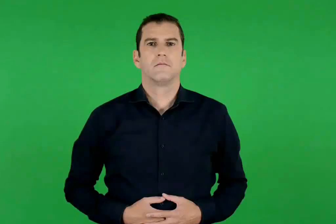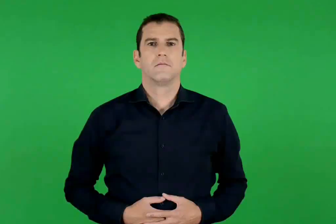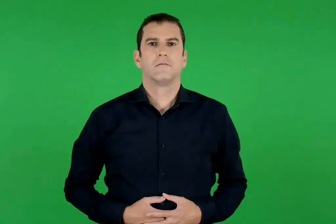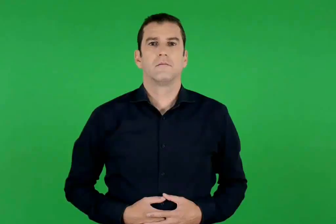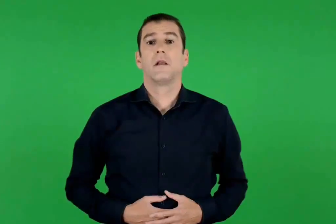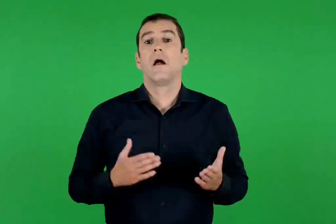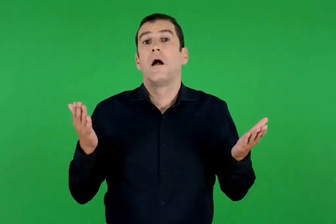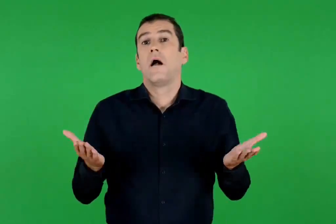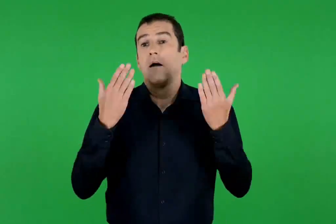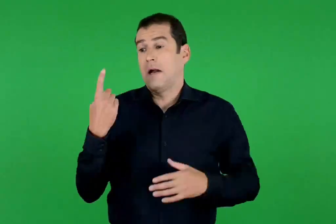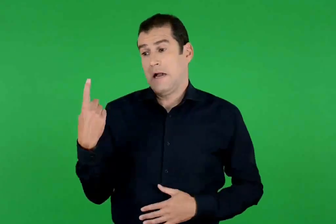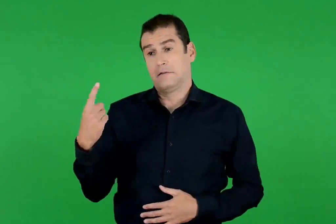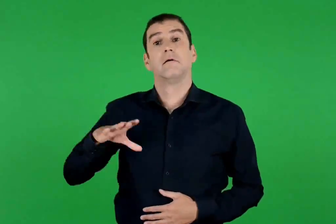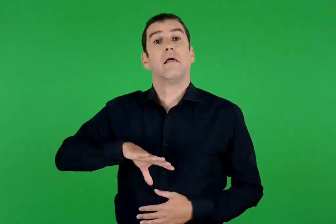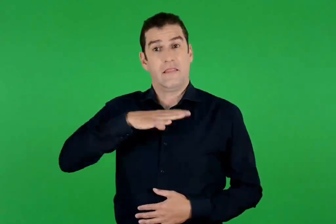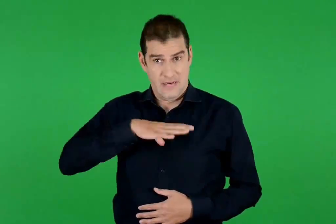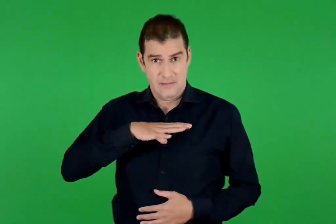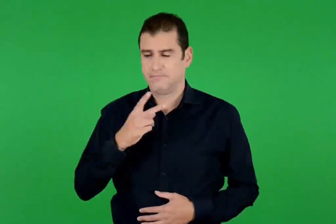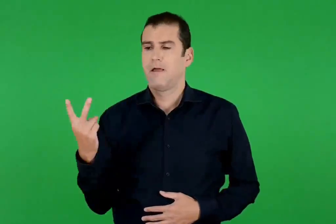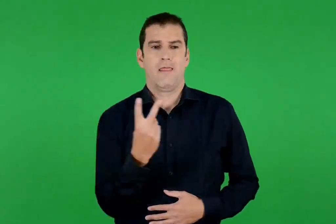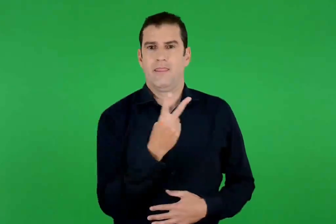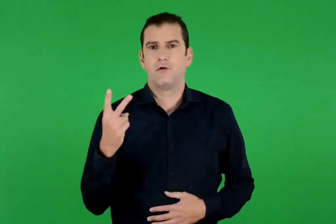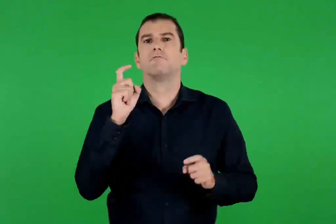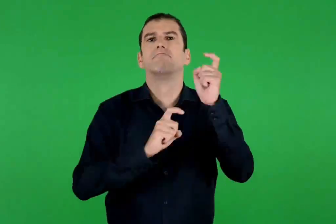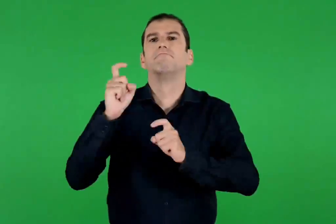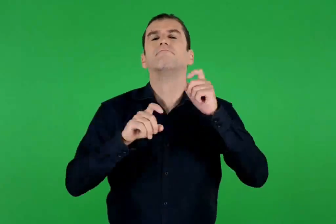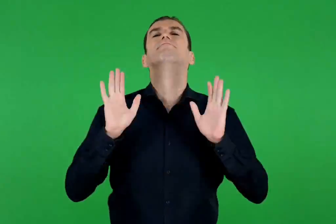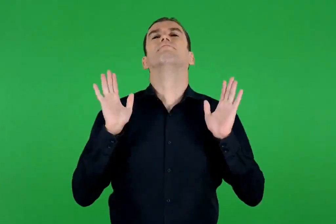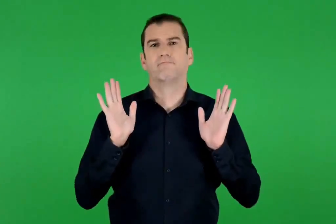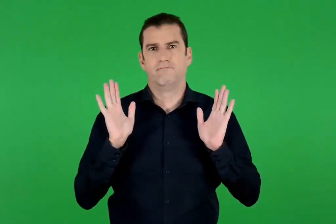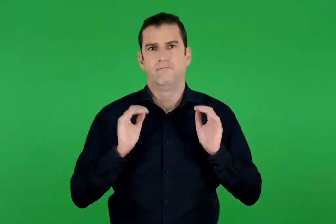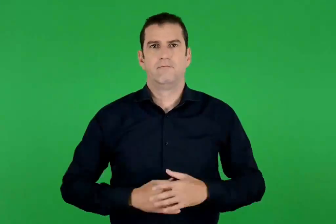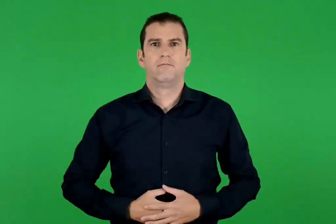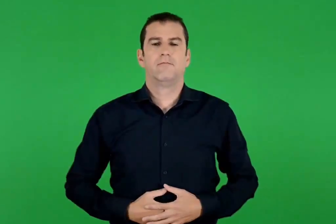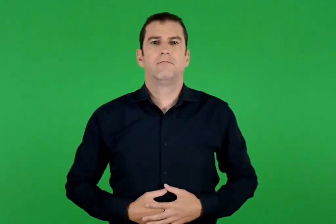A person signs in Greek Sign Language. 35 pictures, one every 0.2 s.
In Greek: άμα δε θέλει ο ένας , οι δύο δε μαλώνουν
